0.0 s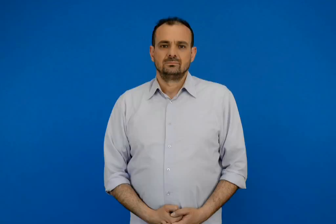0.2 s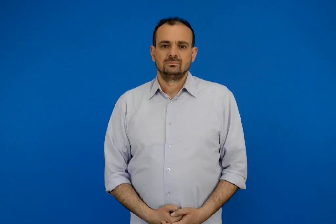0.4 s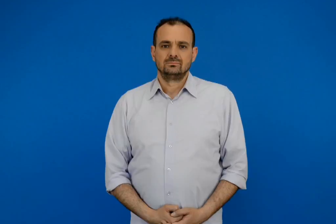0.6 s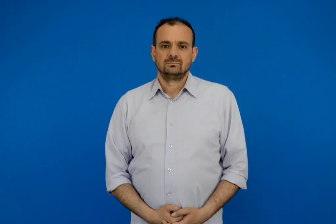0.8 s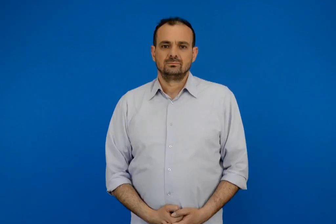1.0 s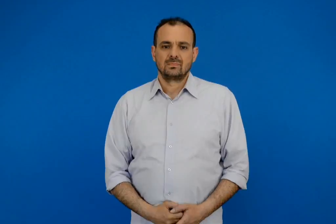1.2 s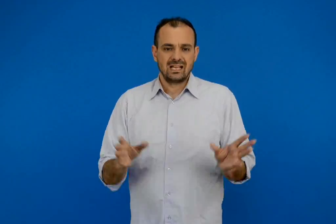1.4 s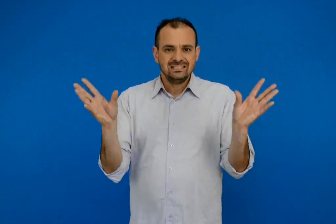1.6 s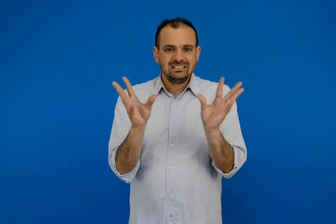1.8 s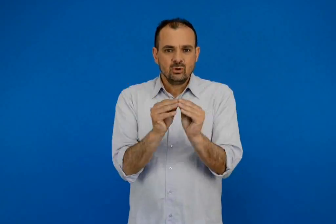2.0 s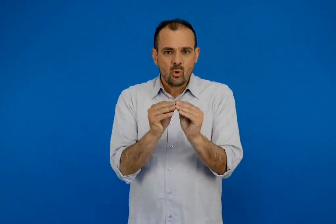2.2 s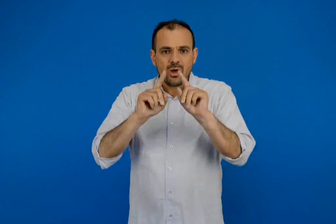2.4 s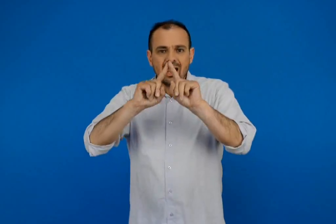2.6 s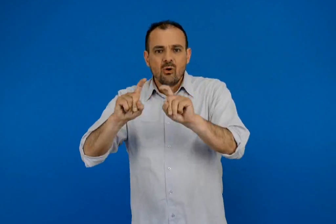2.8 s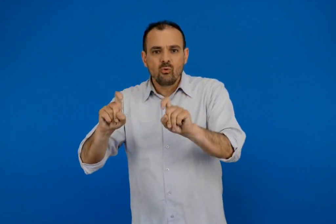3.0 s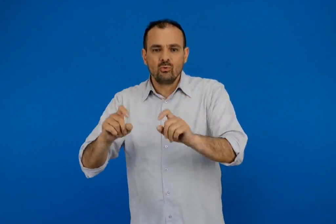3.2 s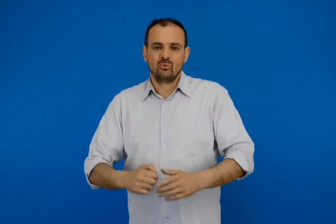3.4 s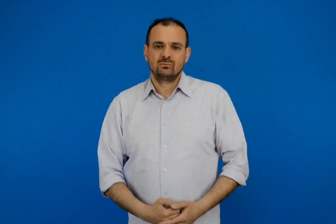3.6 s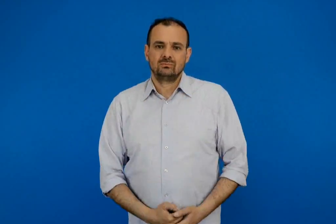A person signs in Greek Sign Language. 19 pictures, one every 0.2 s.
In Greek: σύνολο υλικών
